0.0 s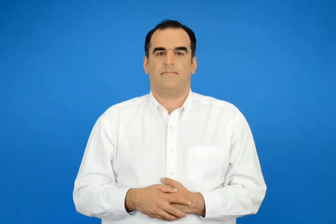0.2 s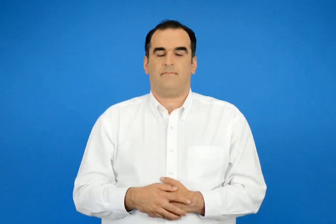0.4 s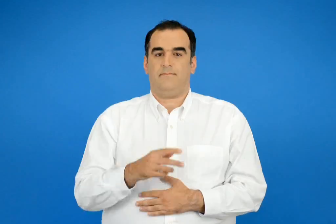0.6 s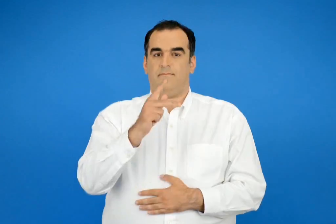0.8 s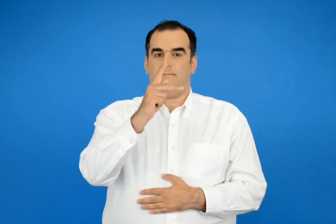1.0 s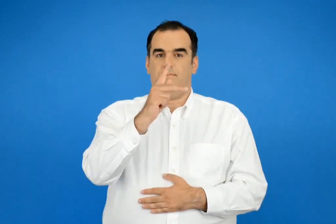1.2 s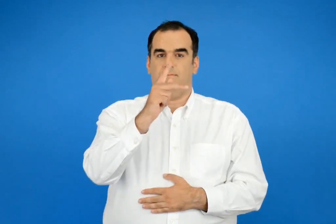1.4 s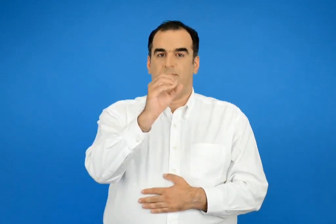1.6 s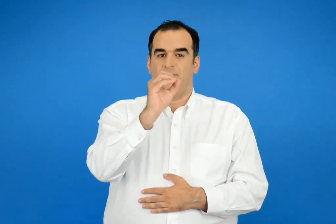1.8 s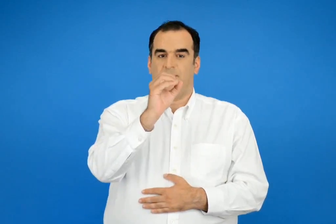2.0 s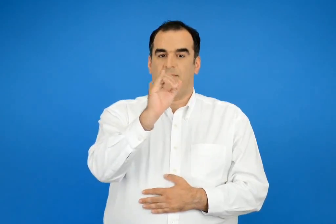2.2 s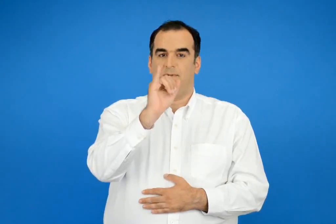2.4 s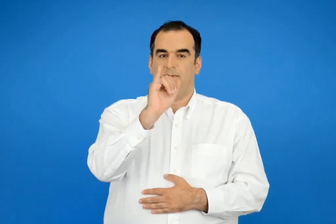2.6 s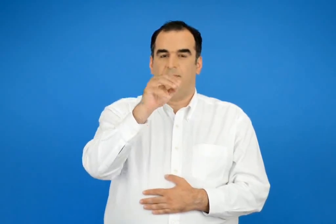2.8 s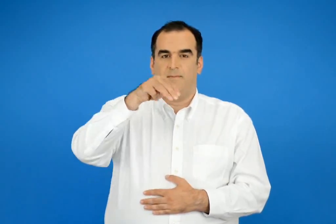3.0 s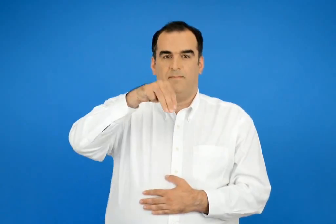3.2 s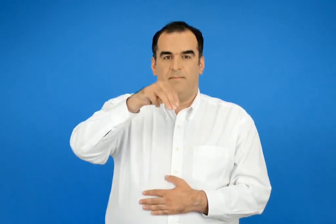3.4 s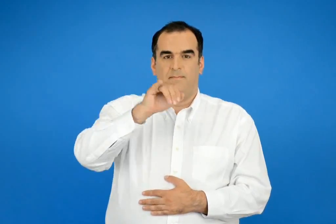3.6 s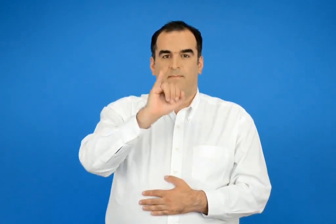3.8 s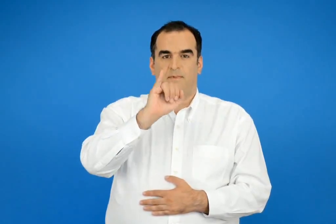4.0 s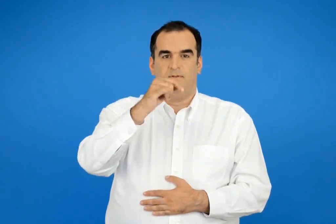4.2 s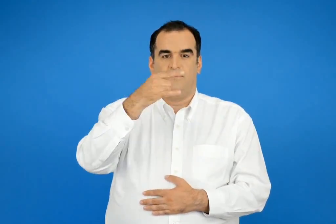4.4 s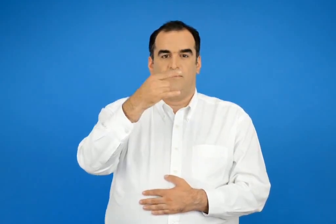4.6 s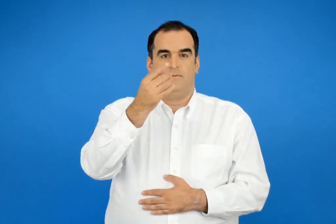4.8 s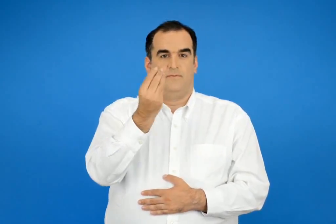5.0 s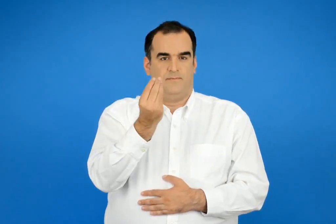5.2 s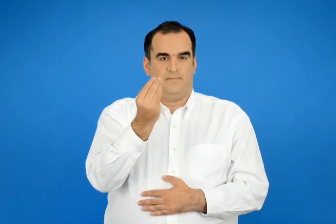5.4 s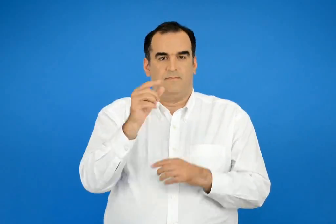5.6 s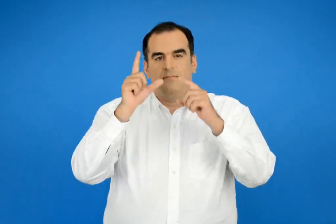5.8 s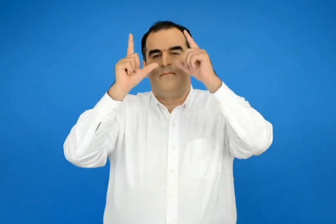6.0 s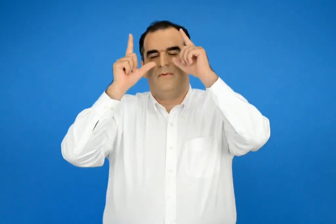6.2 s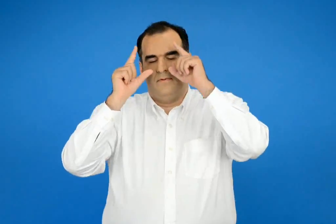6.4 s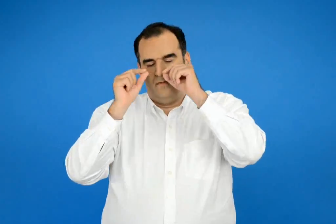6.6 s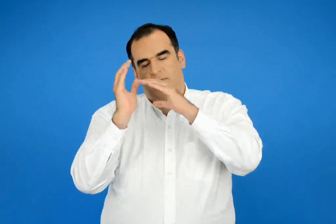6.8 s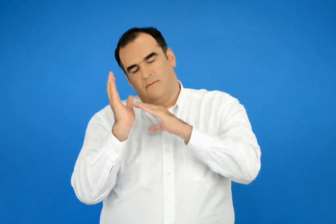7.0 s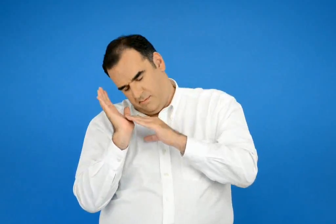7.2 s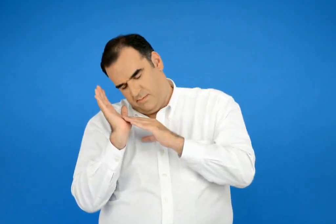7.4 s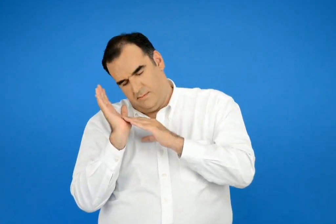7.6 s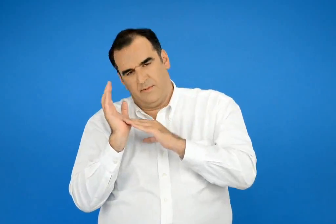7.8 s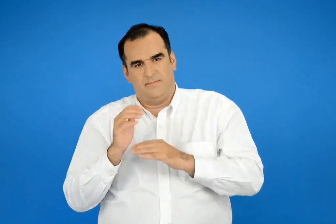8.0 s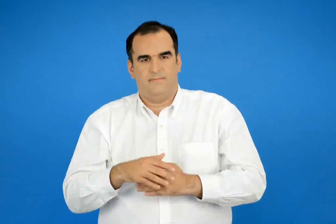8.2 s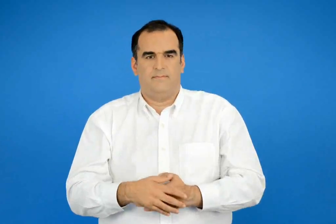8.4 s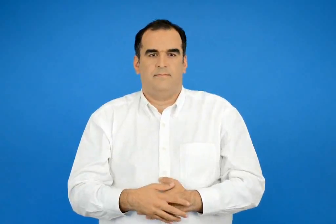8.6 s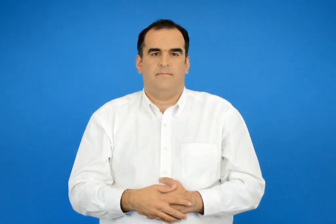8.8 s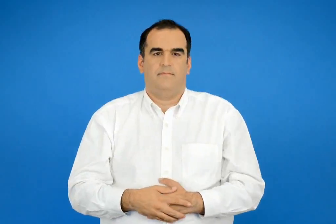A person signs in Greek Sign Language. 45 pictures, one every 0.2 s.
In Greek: κοιμίζω
